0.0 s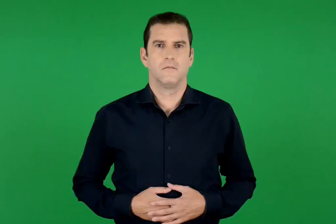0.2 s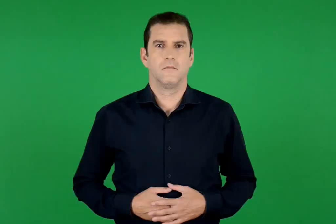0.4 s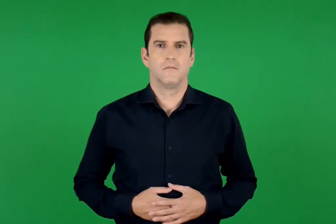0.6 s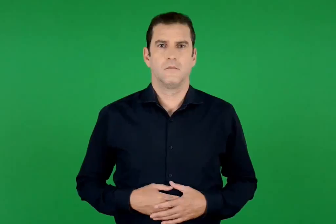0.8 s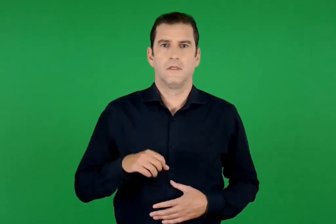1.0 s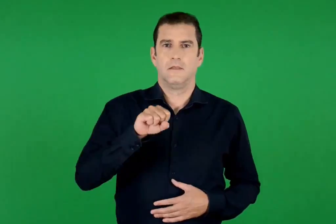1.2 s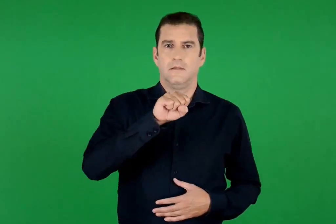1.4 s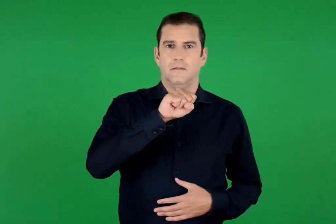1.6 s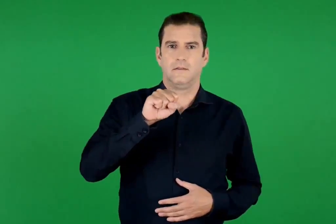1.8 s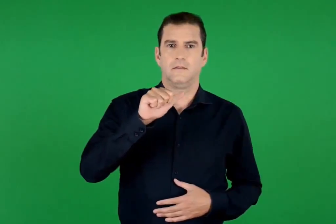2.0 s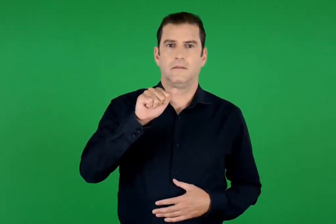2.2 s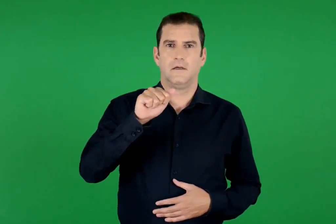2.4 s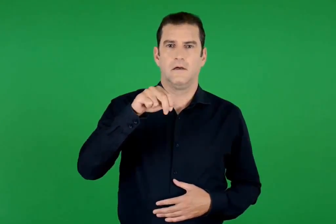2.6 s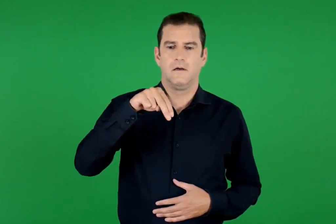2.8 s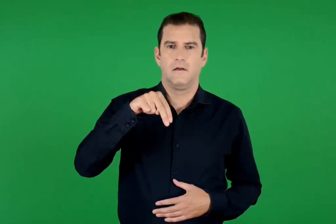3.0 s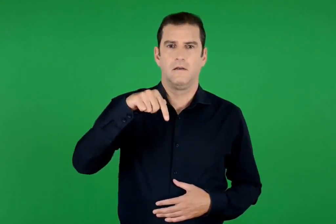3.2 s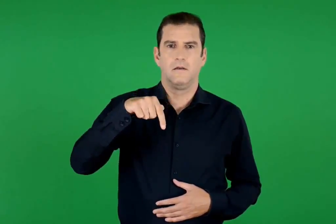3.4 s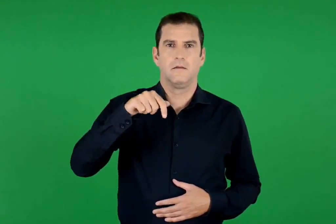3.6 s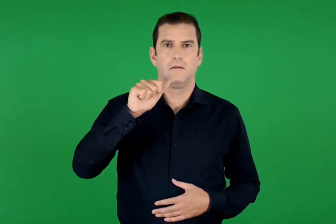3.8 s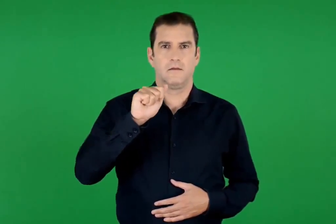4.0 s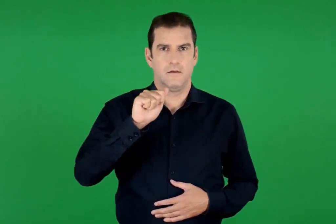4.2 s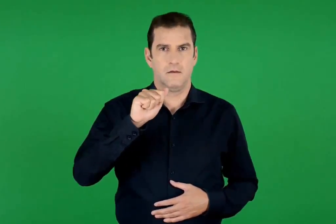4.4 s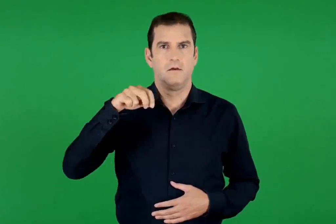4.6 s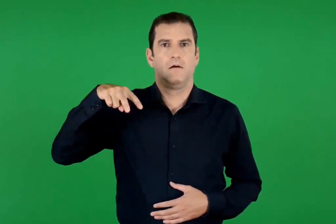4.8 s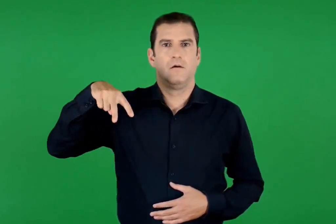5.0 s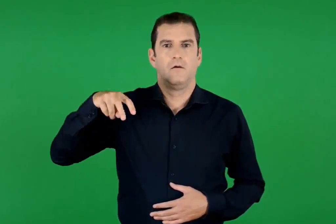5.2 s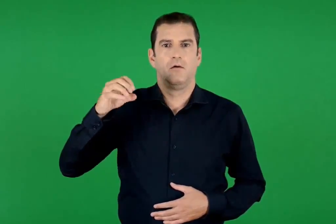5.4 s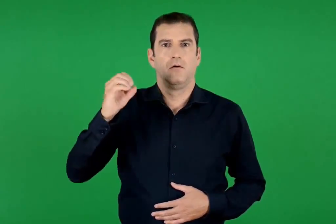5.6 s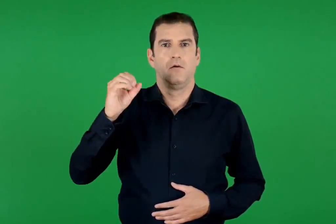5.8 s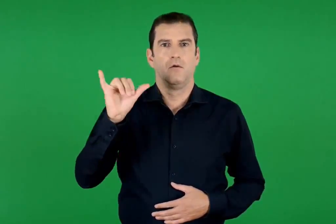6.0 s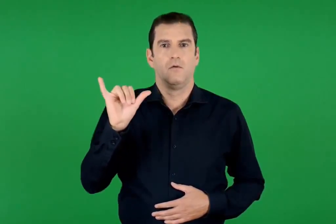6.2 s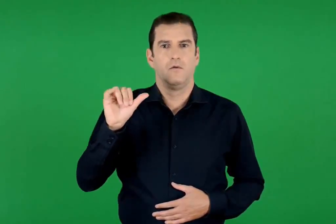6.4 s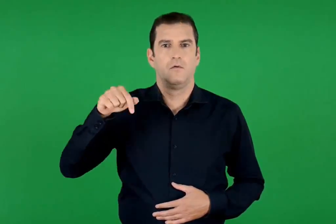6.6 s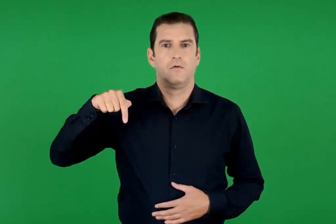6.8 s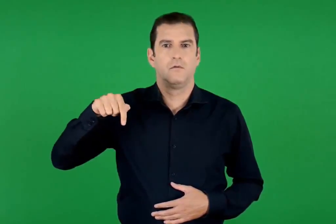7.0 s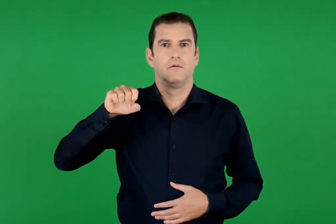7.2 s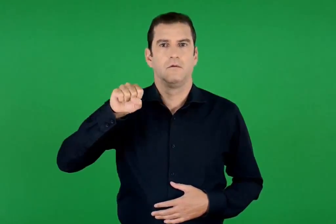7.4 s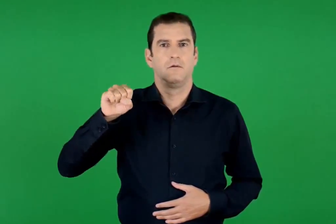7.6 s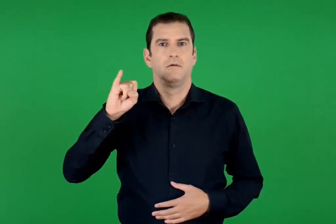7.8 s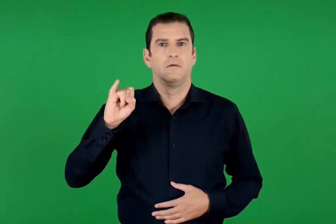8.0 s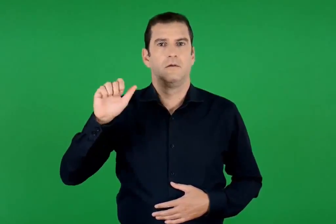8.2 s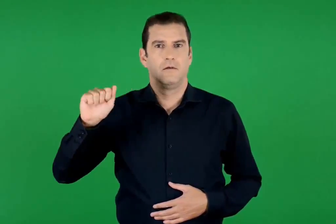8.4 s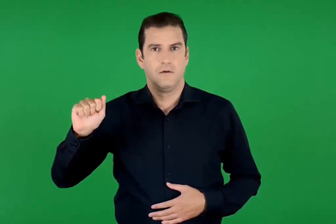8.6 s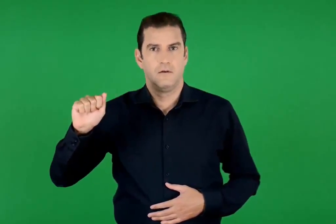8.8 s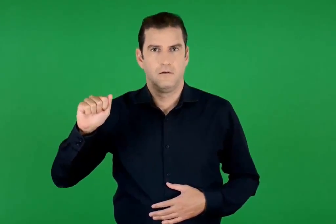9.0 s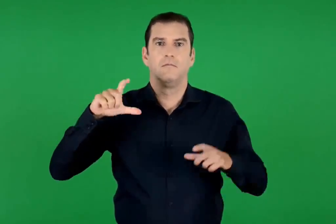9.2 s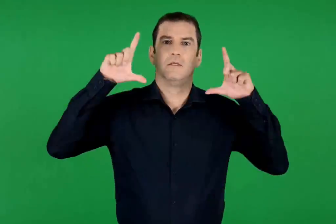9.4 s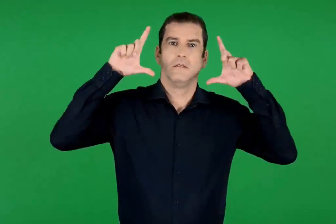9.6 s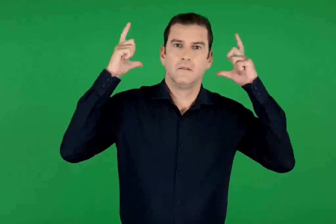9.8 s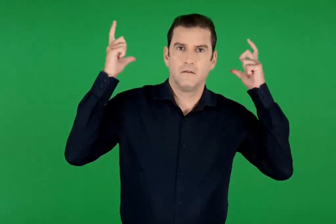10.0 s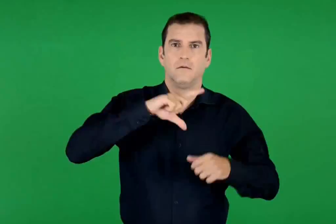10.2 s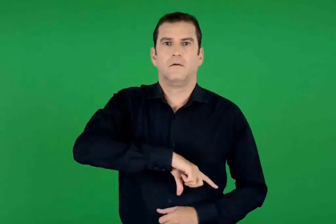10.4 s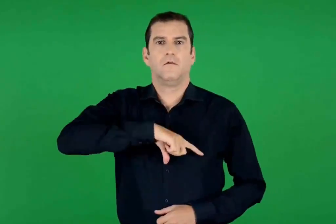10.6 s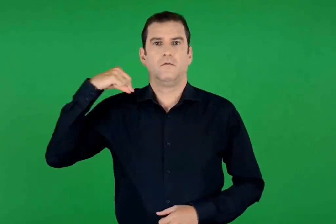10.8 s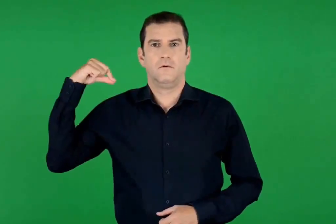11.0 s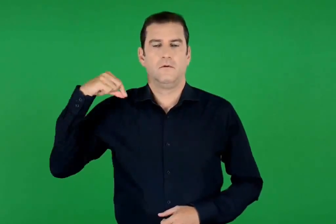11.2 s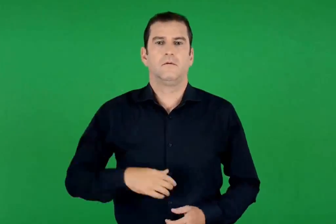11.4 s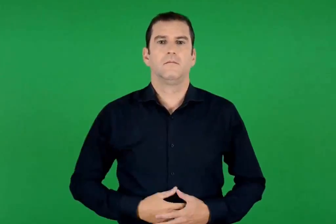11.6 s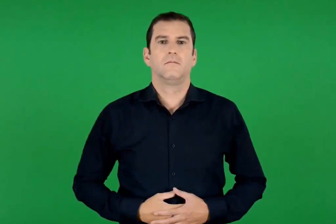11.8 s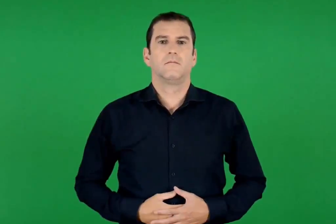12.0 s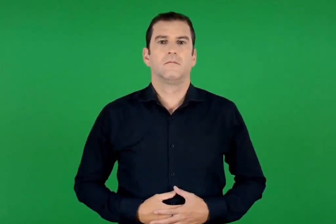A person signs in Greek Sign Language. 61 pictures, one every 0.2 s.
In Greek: σάντα λουτσία
